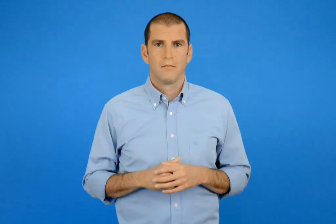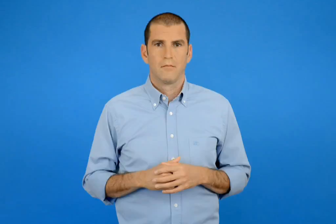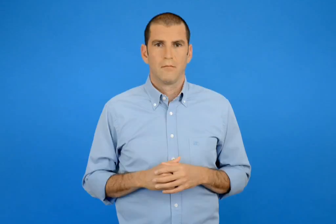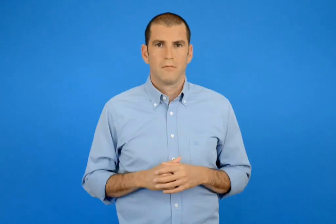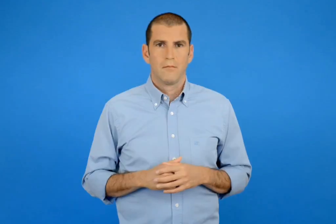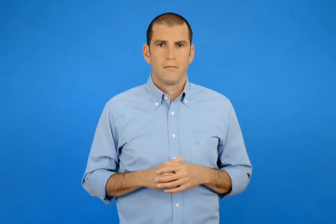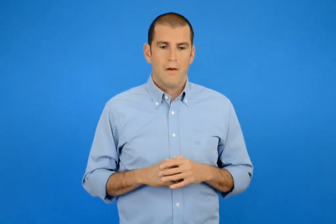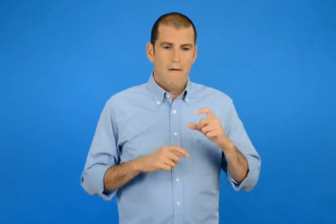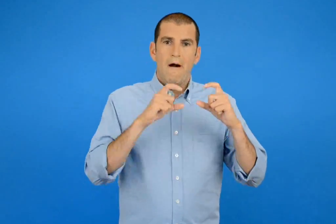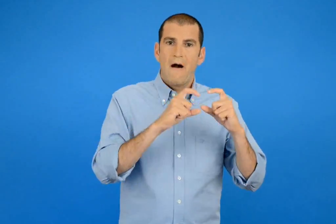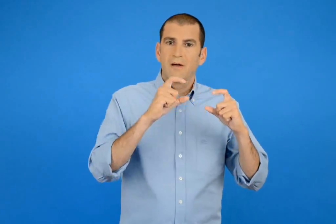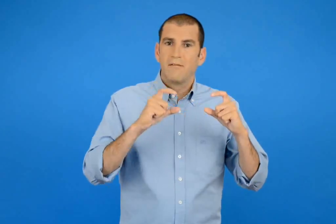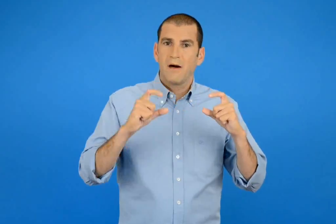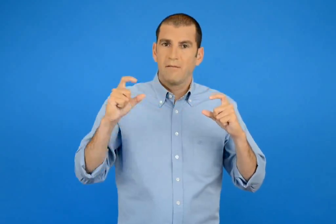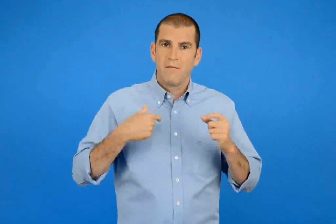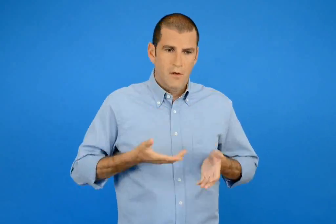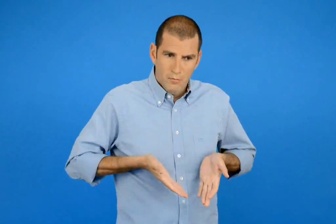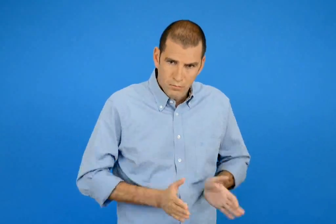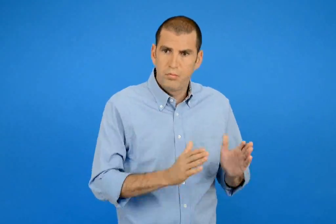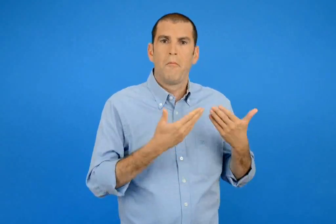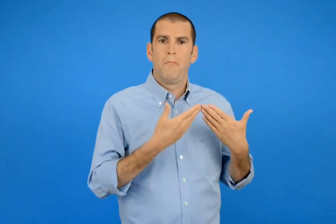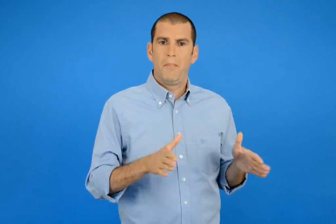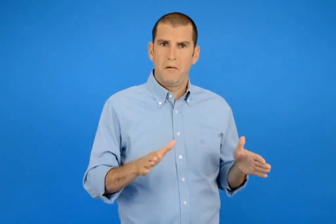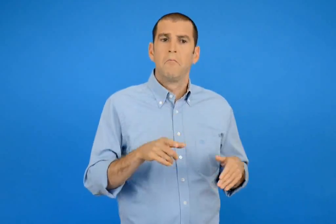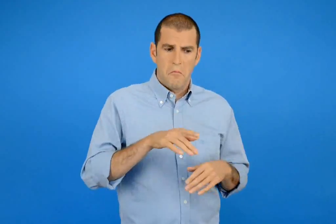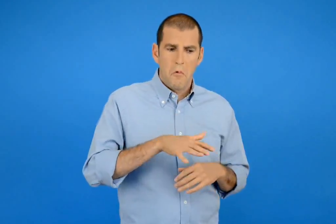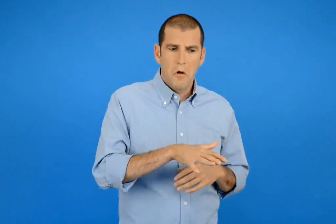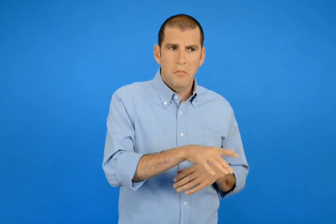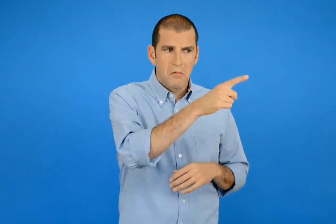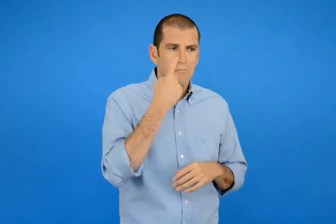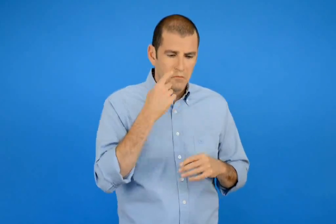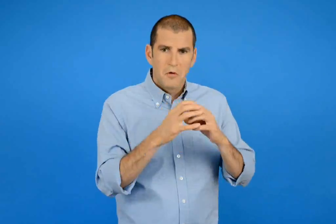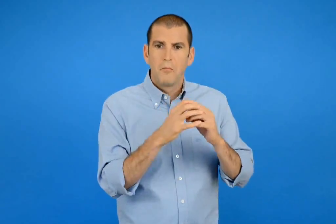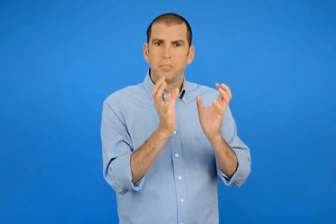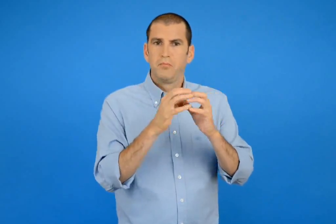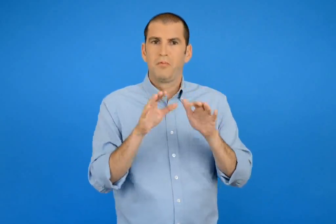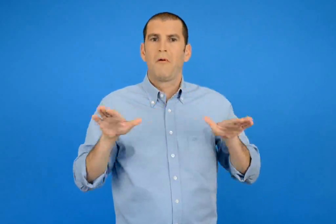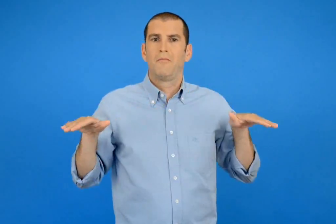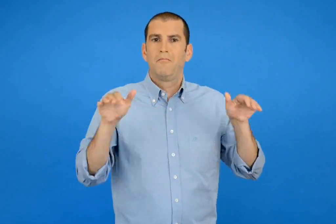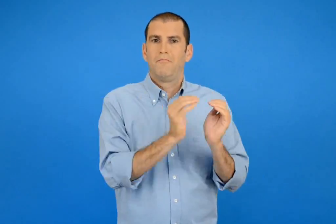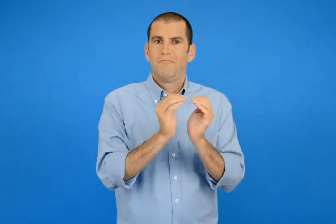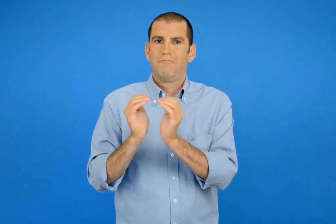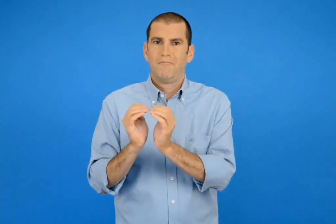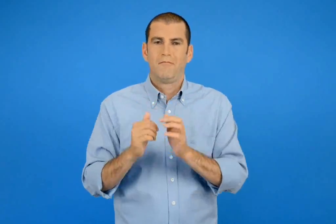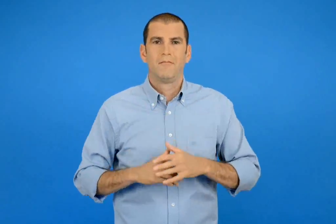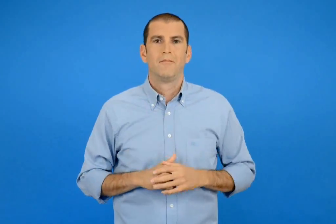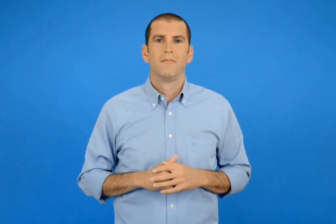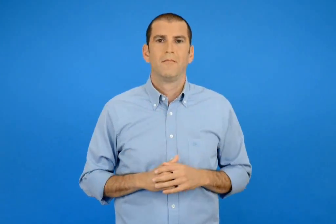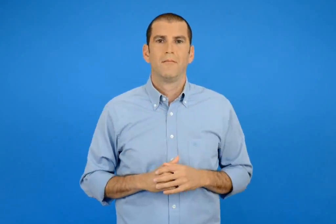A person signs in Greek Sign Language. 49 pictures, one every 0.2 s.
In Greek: γέννησα τα αυγά μου κι οπού να είναι θα δεις και τα παιδιά μου
